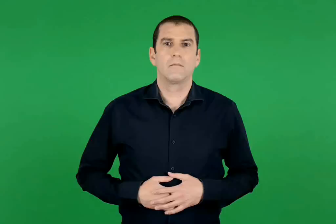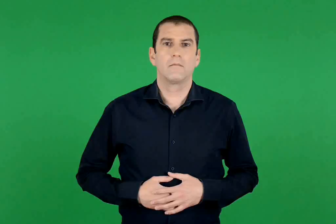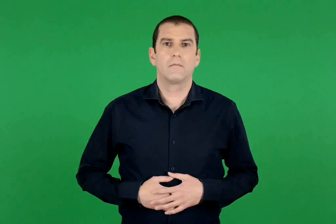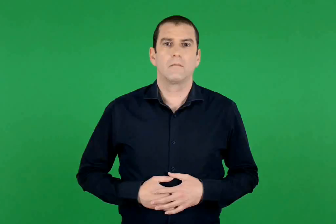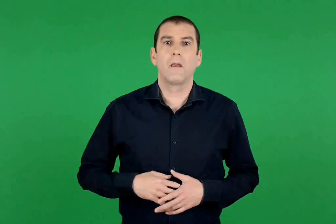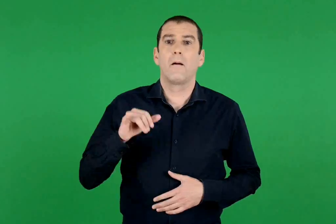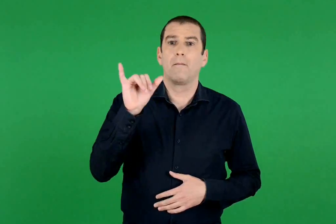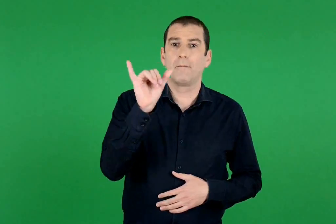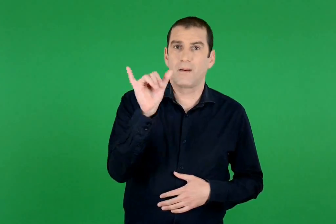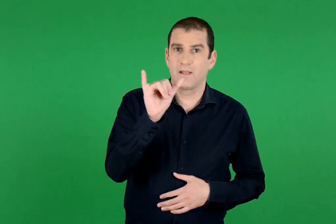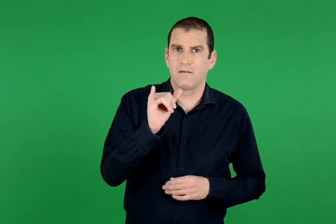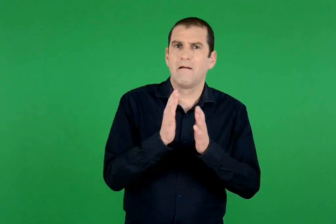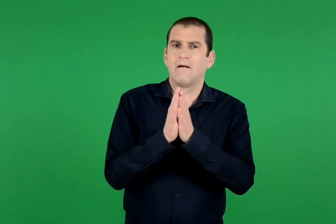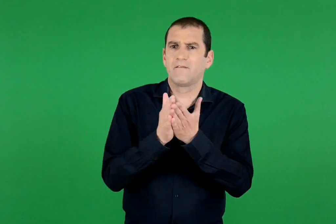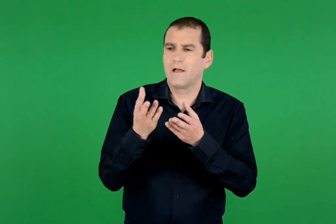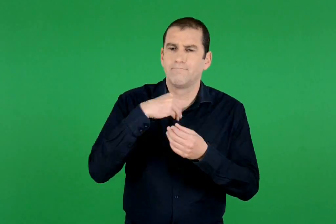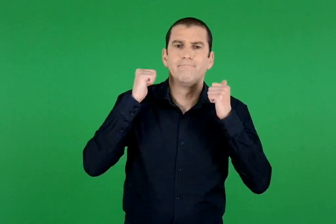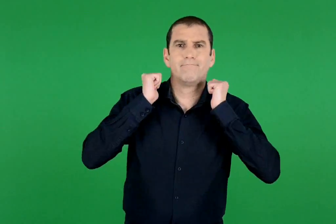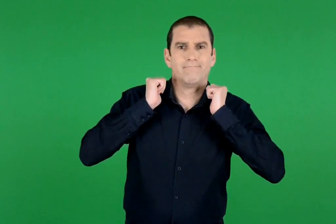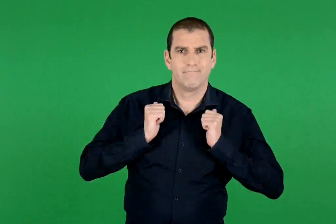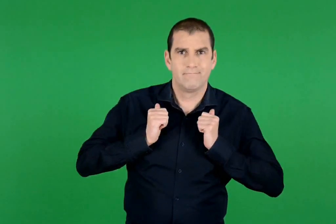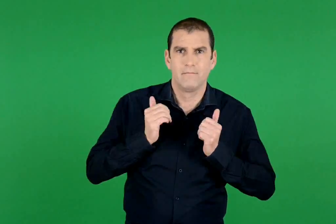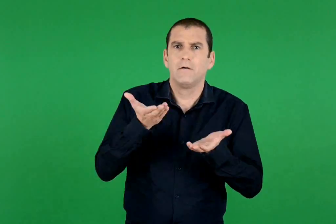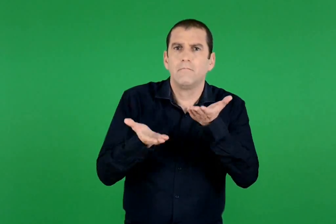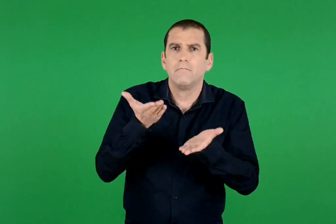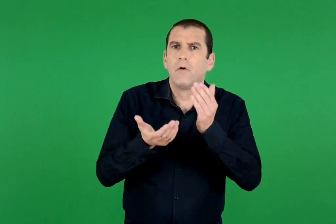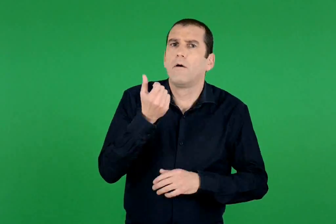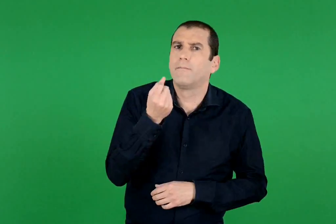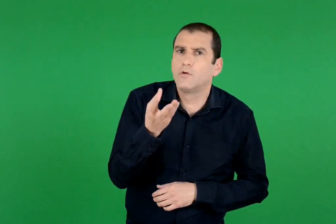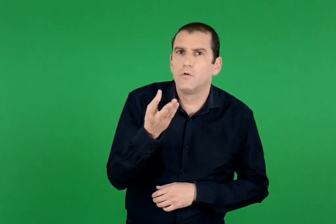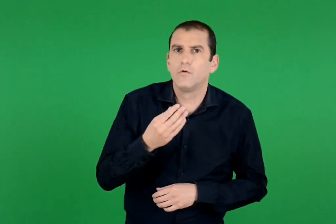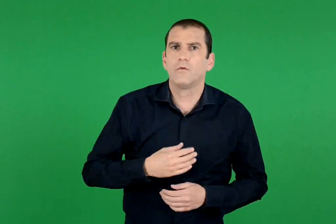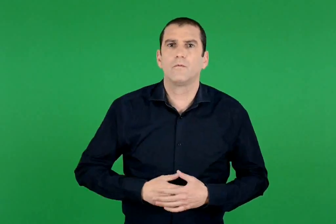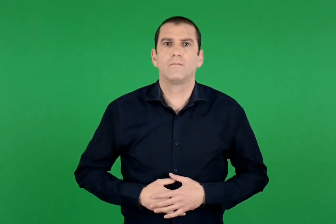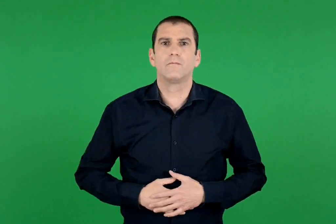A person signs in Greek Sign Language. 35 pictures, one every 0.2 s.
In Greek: πόσο ζυγίζουν τα βιβλία που παίρνει μαζί της την πέμπτη ;
